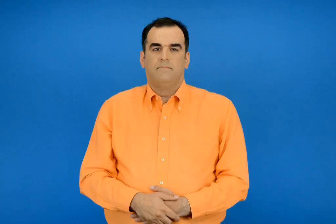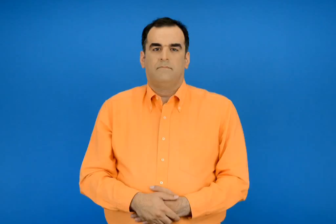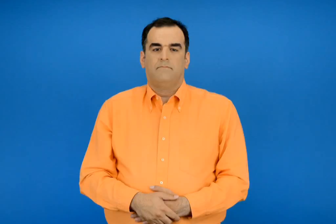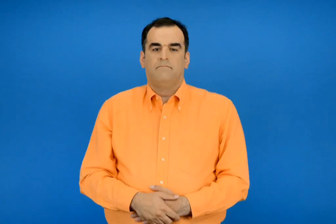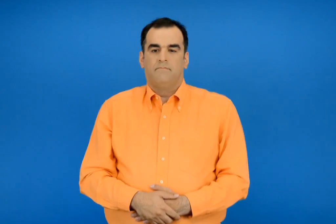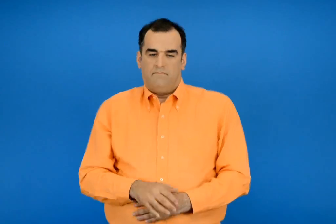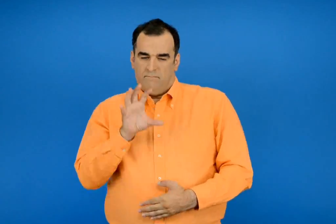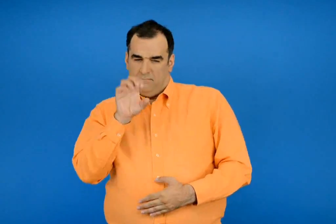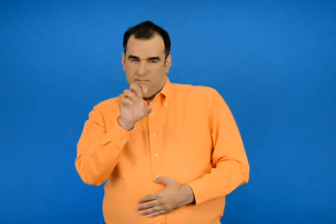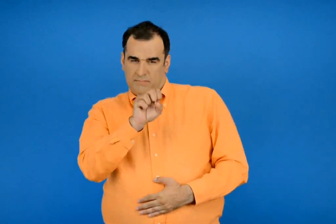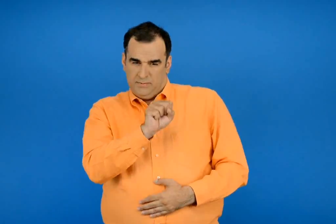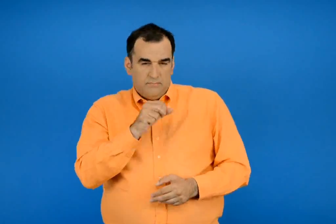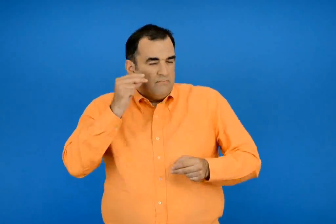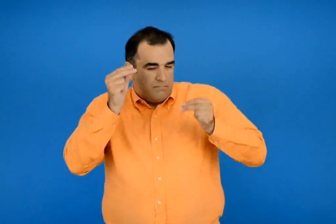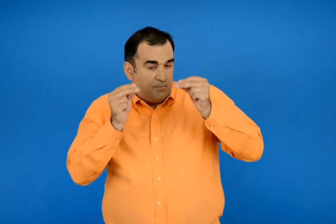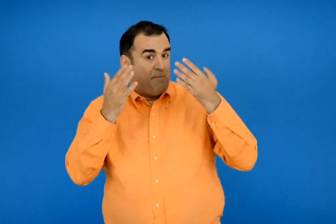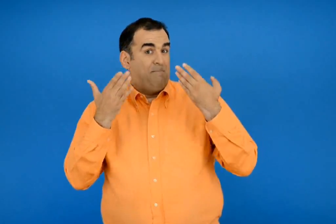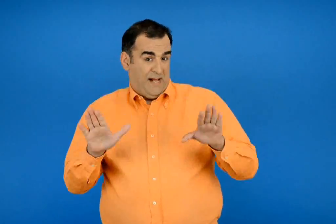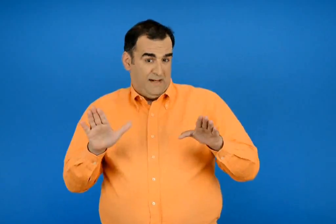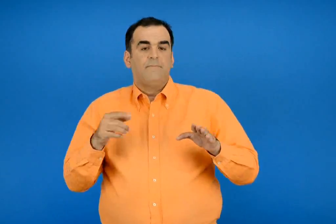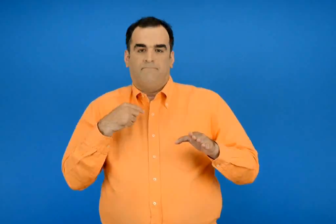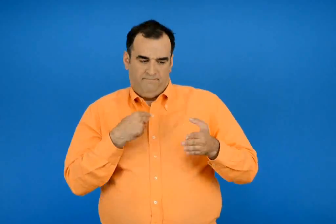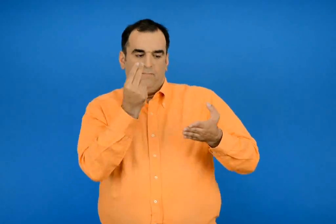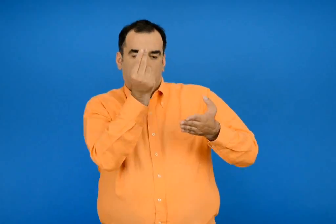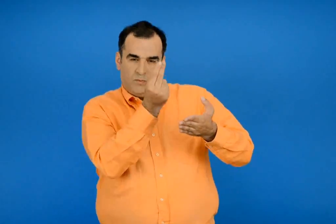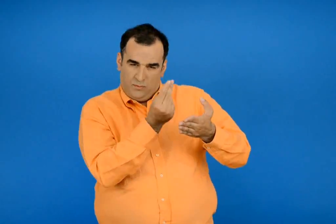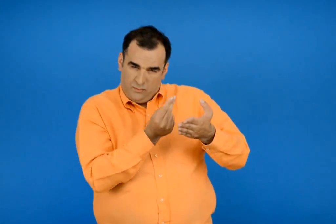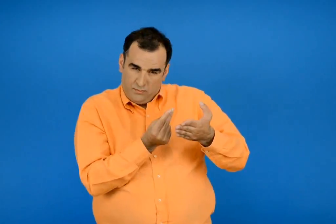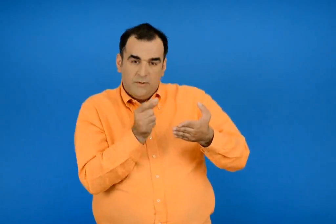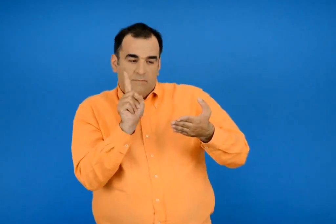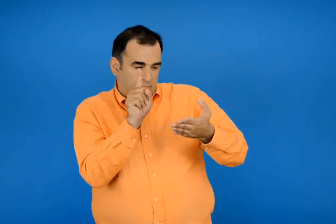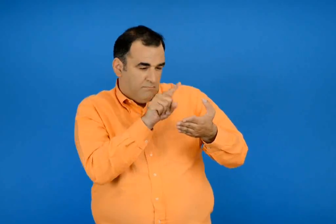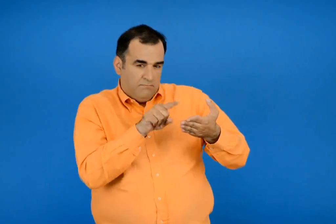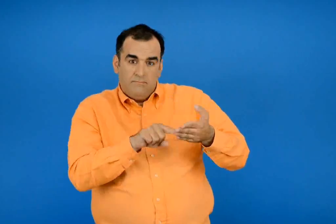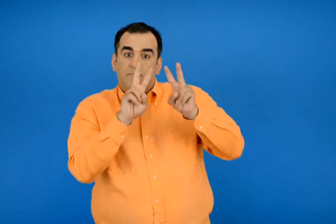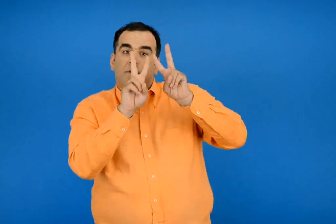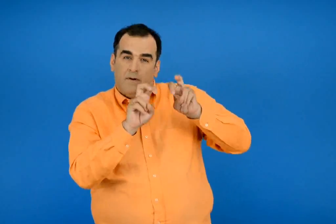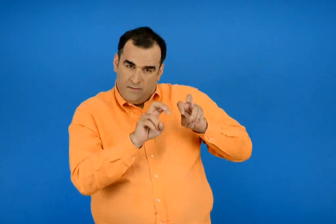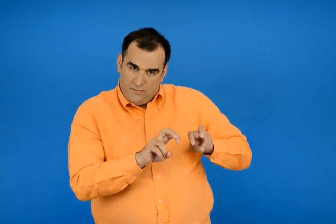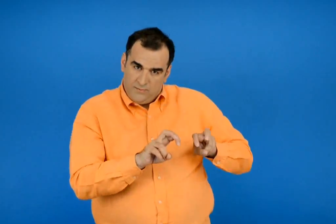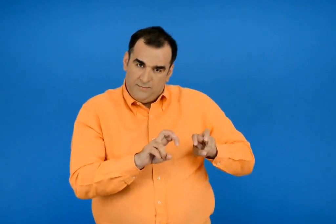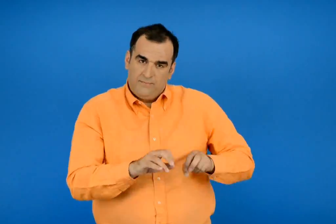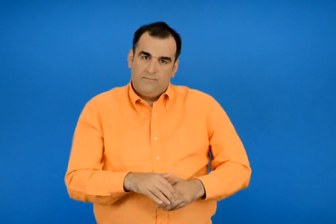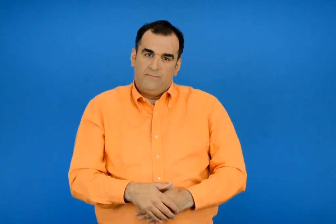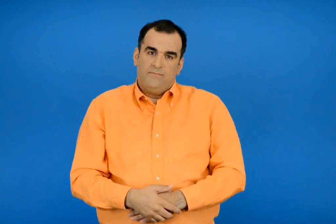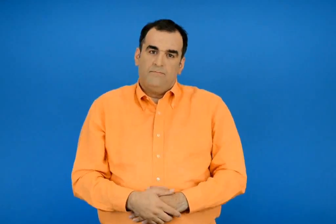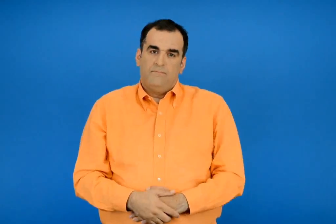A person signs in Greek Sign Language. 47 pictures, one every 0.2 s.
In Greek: ζωγραφίζω μετρώ και ελέγχω την εκτίμηση μου και τον υπολογισμό που έκανα
